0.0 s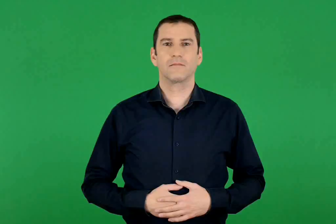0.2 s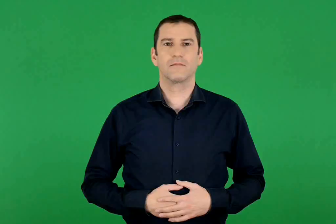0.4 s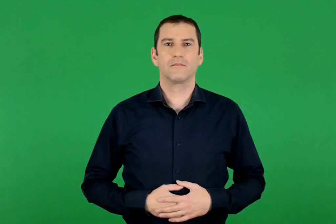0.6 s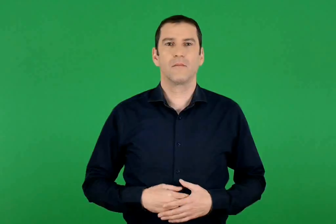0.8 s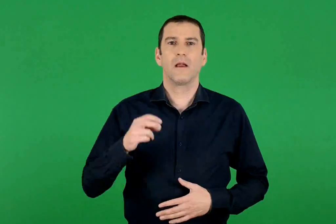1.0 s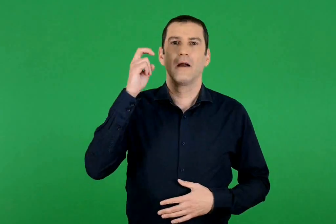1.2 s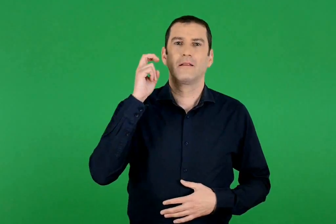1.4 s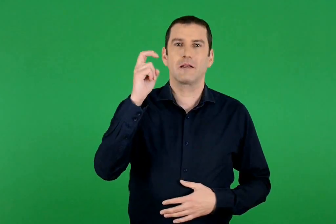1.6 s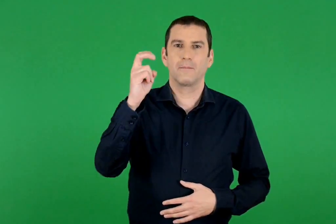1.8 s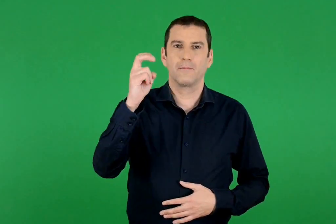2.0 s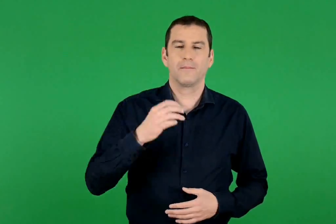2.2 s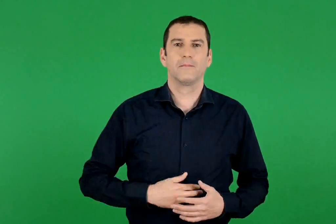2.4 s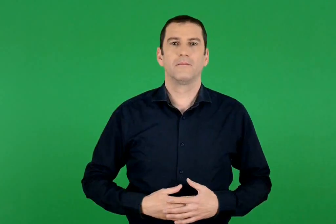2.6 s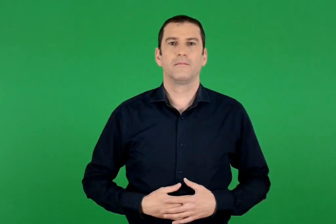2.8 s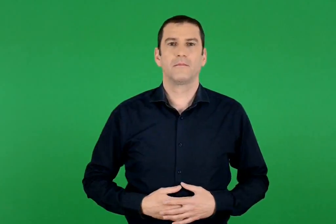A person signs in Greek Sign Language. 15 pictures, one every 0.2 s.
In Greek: τραμ
